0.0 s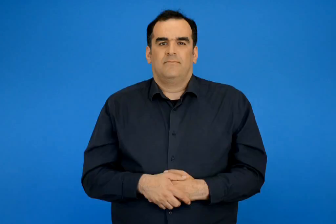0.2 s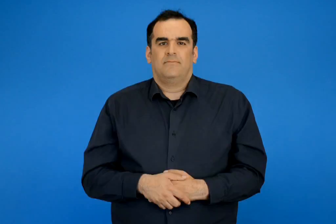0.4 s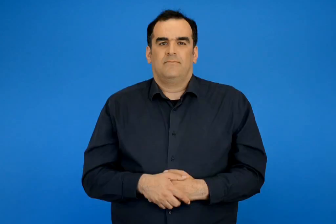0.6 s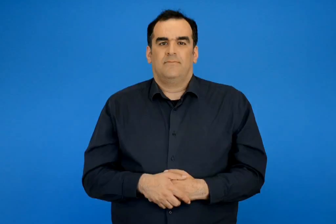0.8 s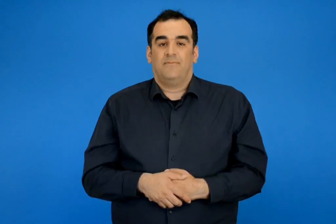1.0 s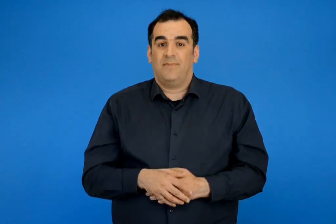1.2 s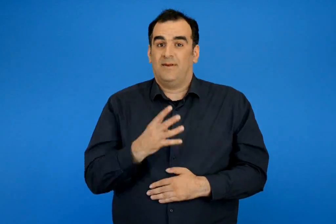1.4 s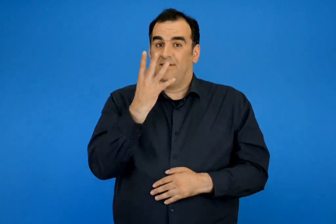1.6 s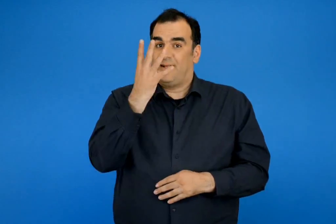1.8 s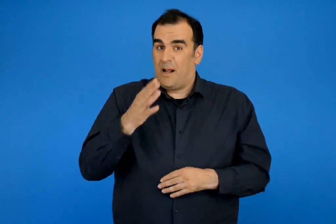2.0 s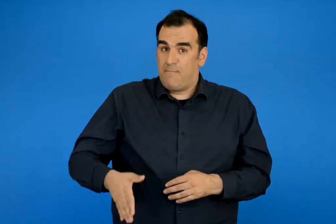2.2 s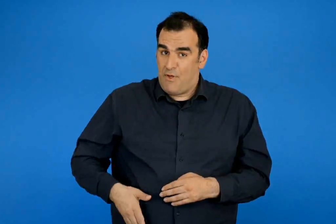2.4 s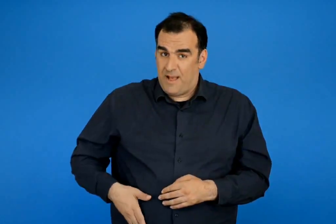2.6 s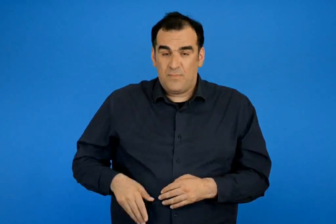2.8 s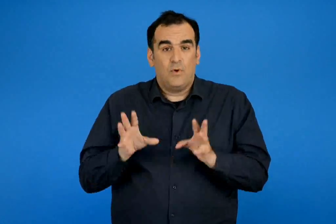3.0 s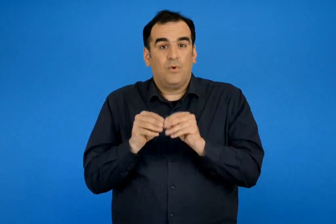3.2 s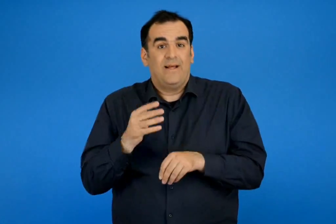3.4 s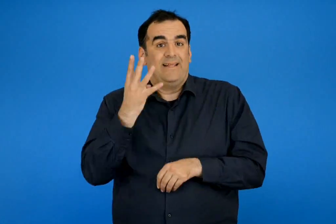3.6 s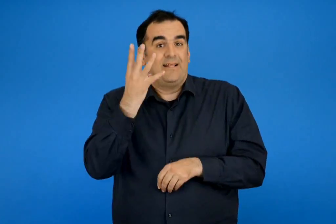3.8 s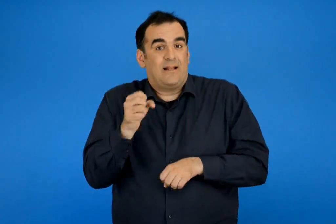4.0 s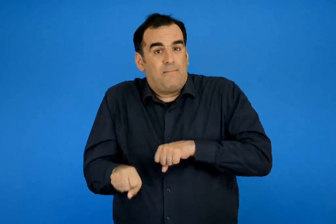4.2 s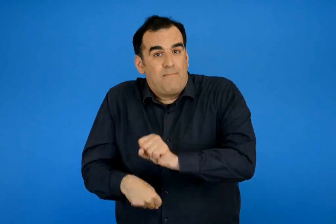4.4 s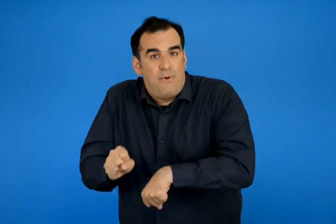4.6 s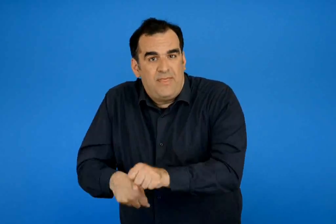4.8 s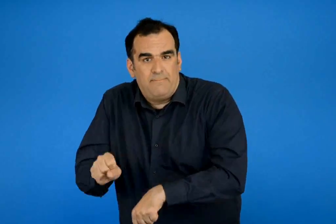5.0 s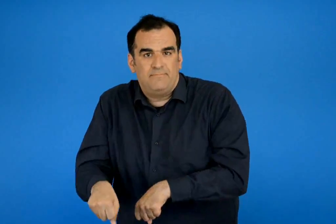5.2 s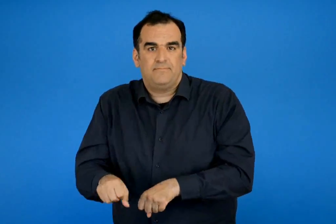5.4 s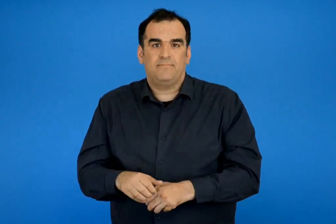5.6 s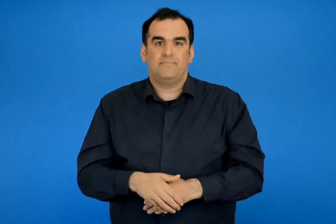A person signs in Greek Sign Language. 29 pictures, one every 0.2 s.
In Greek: με τέσσερα ποδιά τετράποδα
